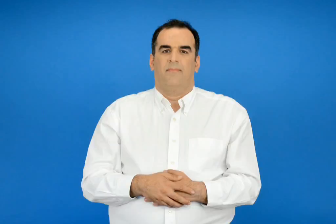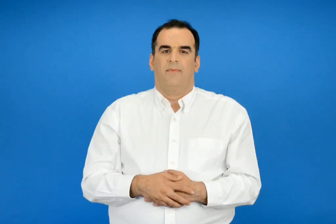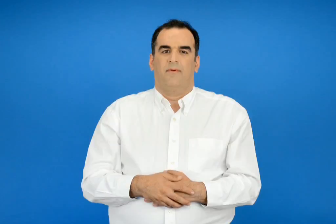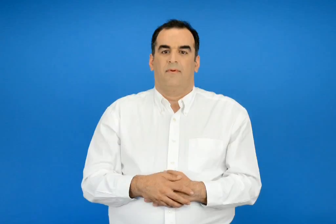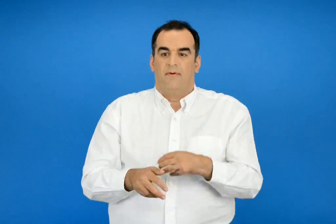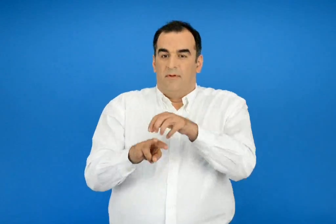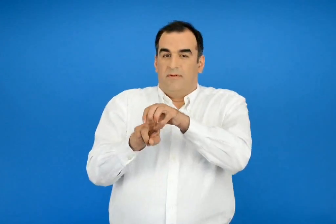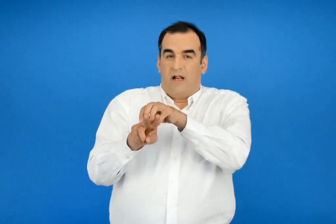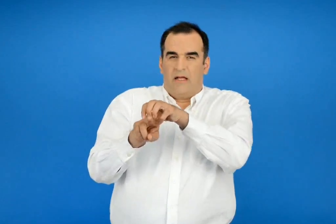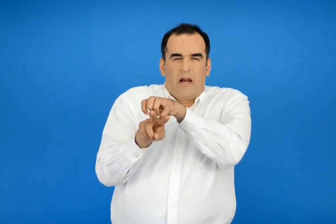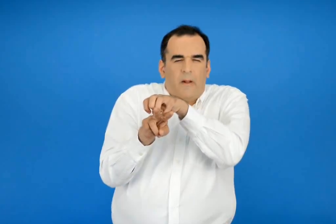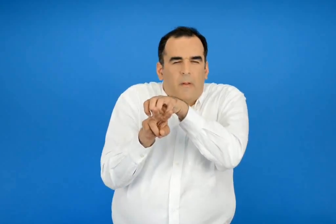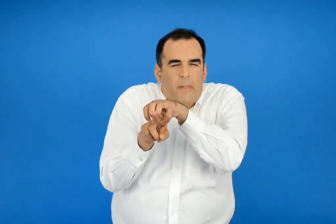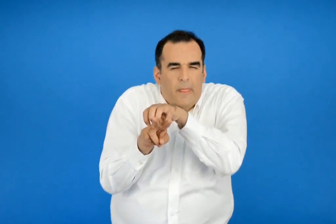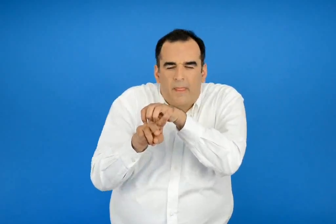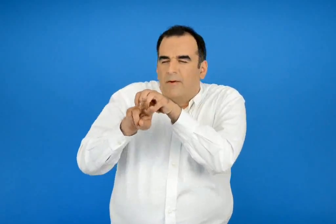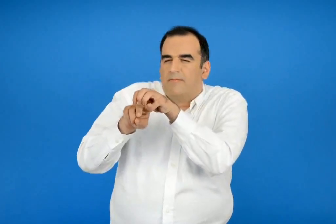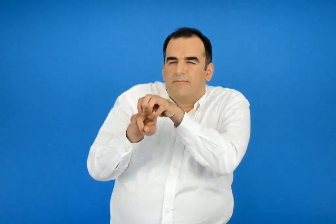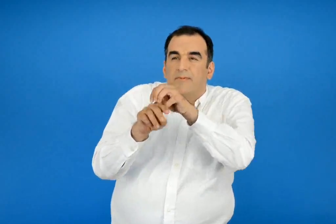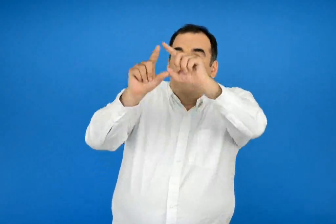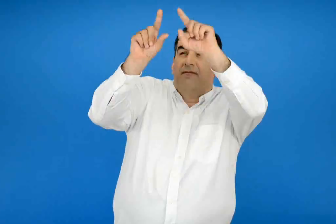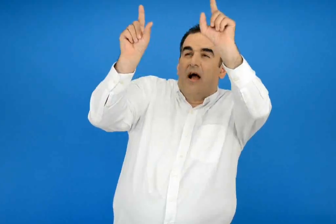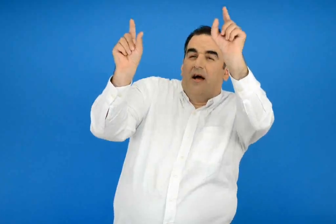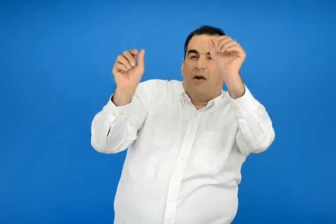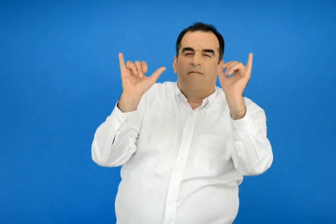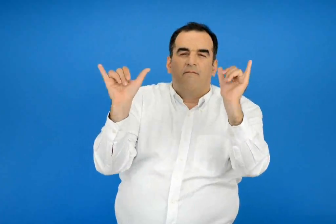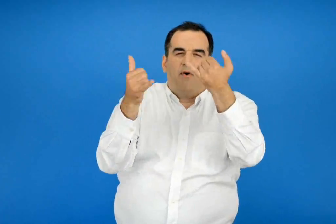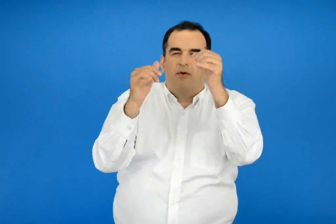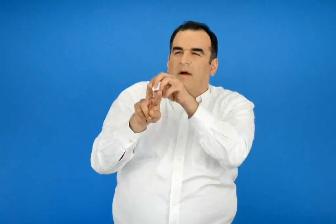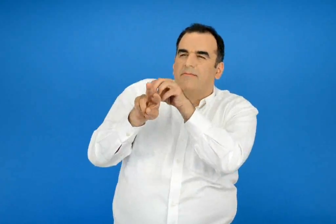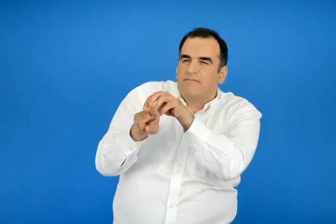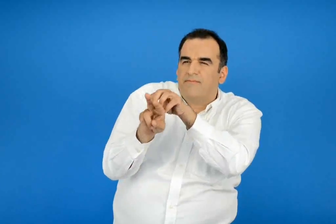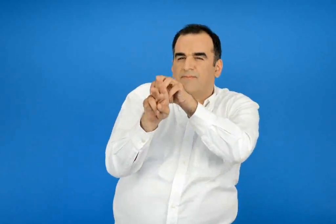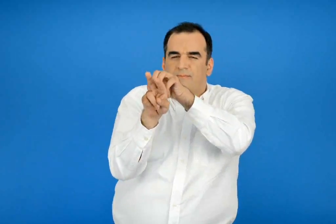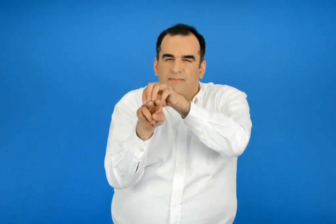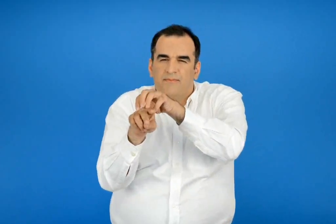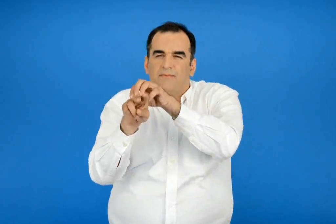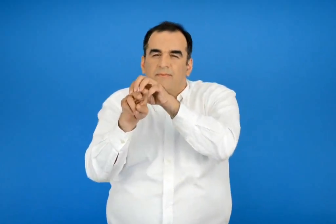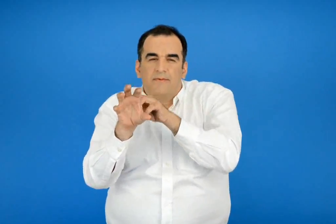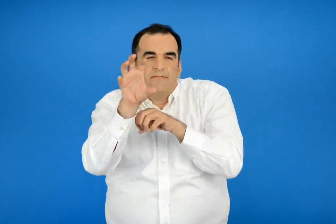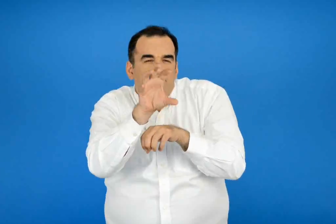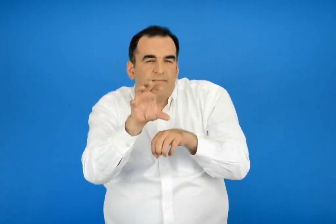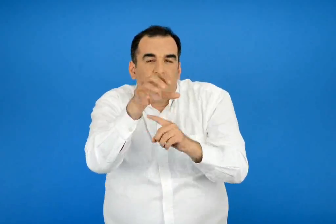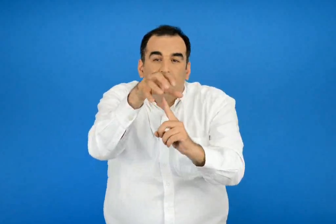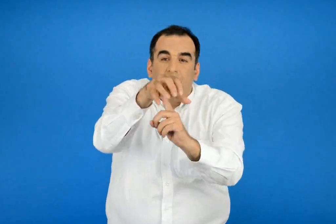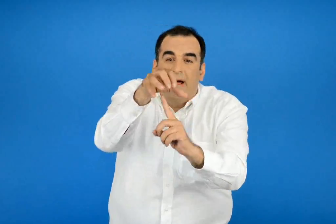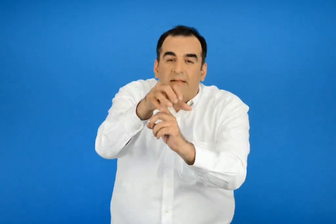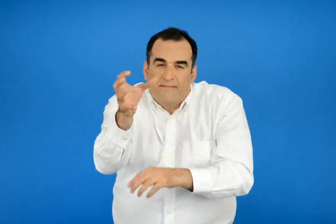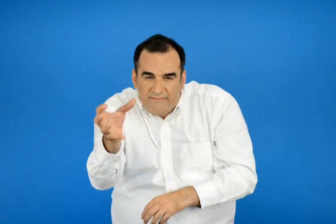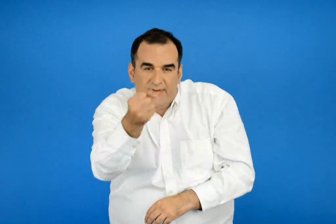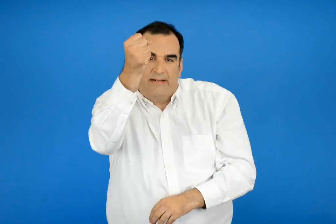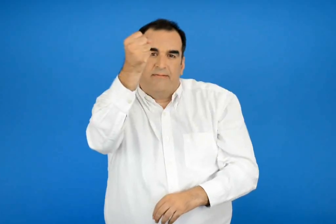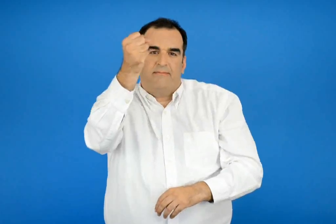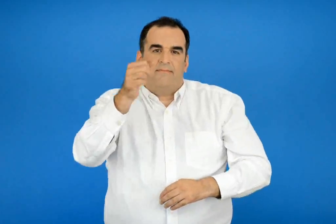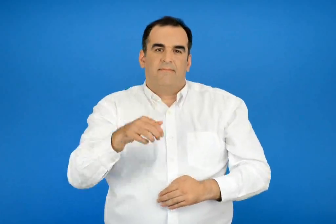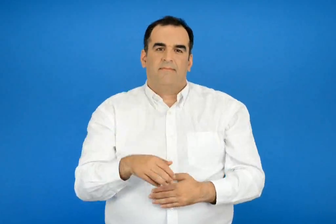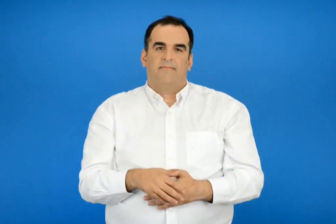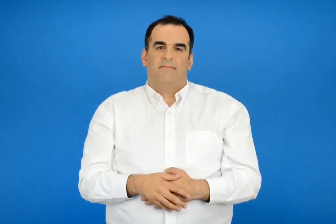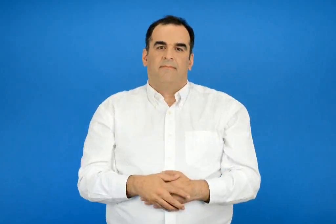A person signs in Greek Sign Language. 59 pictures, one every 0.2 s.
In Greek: το μικρό το σαλιγκάρι πήγε βόλτα στο φεγγάρι για να βρει ένα μανιτάρι
